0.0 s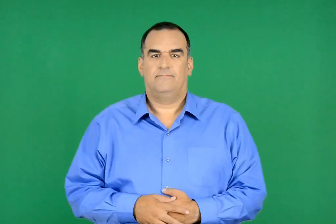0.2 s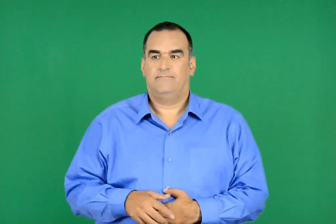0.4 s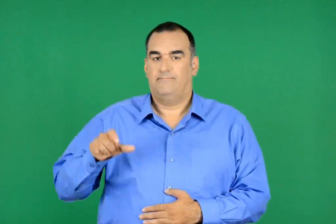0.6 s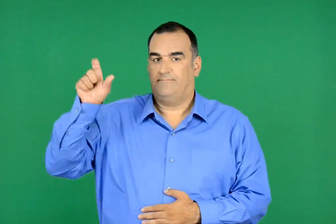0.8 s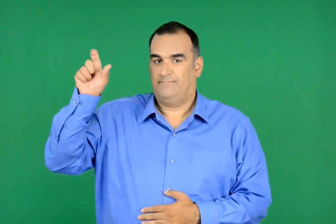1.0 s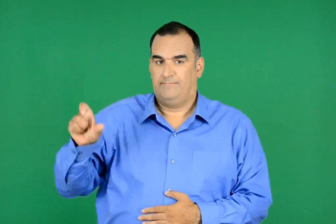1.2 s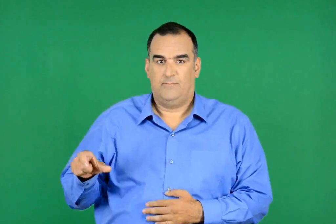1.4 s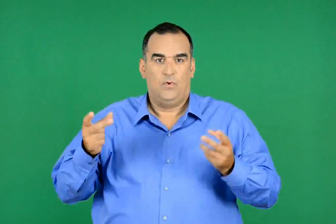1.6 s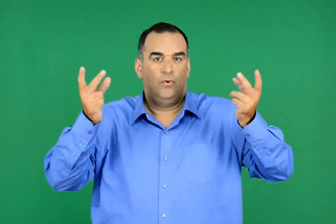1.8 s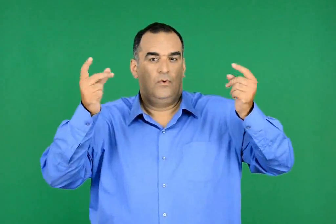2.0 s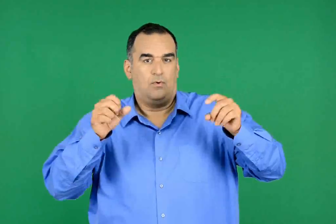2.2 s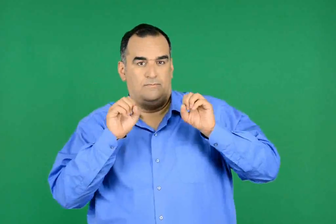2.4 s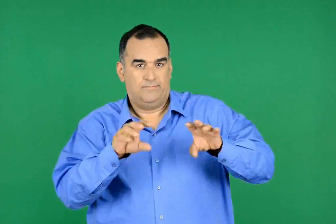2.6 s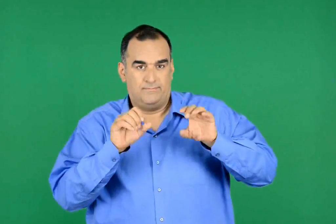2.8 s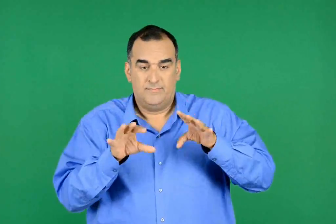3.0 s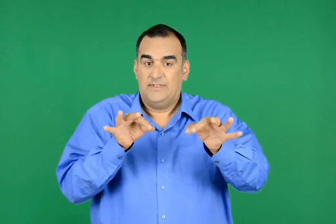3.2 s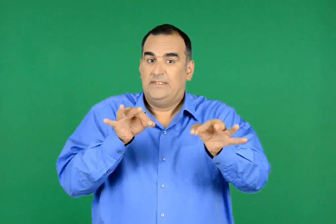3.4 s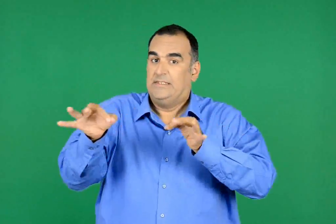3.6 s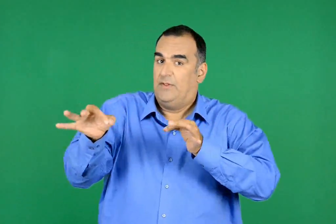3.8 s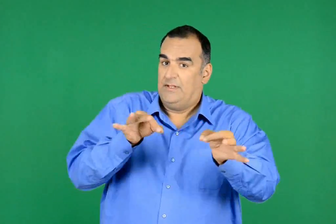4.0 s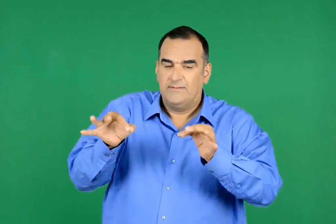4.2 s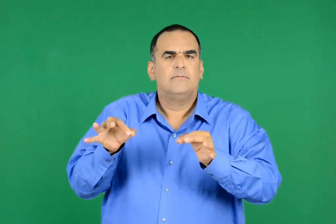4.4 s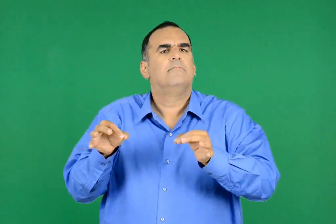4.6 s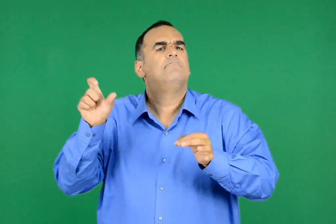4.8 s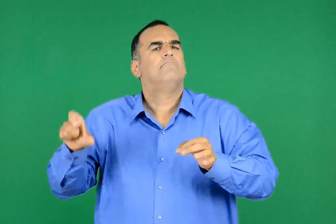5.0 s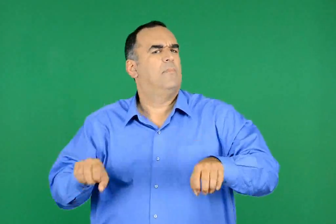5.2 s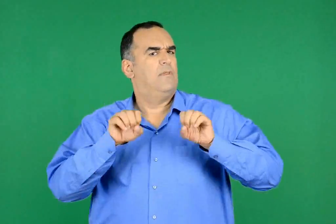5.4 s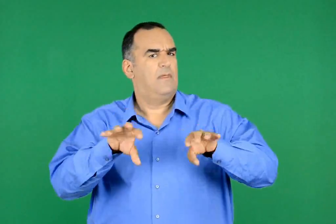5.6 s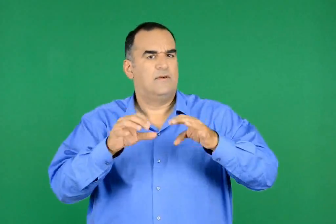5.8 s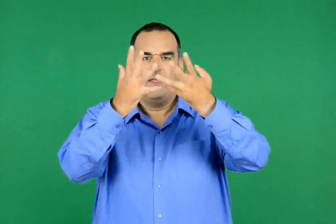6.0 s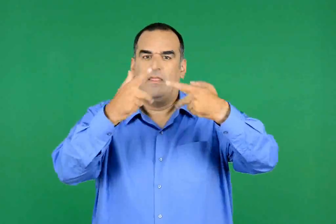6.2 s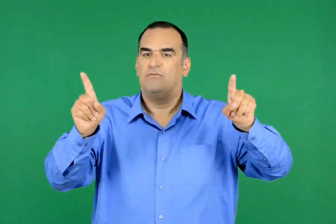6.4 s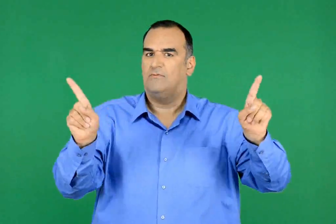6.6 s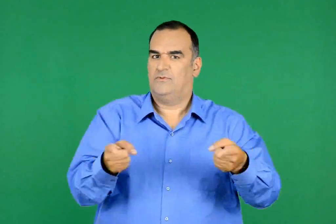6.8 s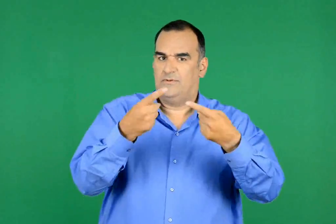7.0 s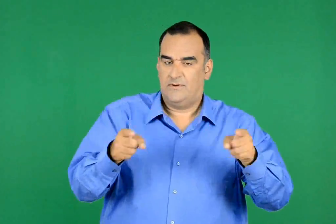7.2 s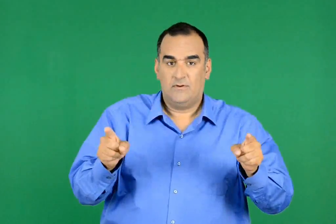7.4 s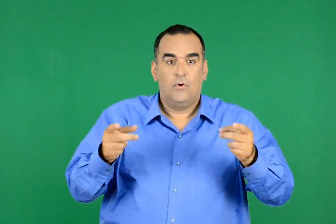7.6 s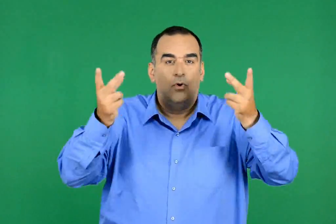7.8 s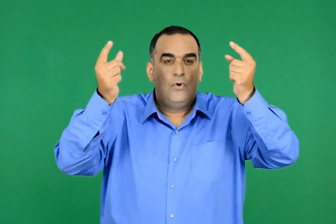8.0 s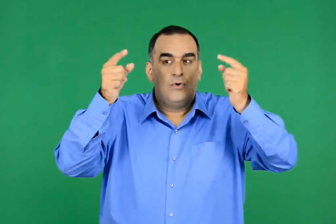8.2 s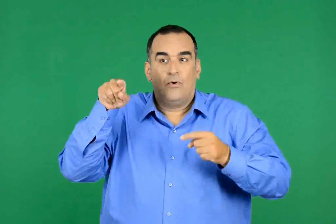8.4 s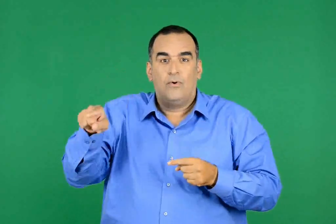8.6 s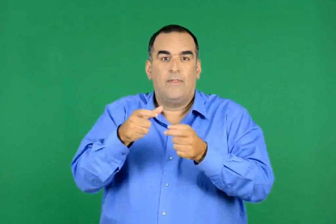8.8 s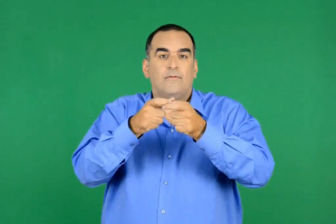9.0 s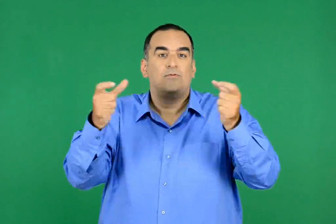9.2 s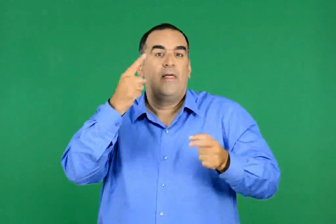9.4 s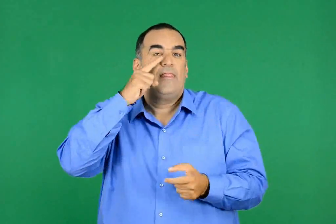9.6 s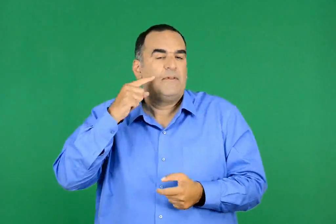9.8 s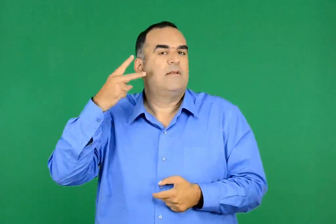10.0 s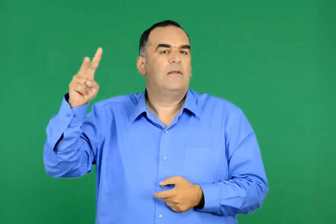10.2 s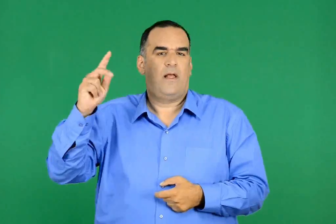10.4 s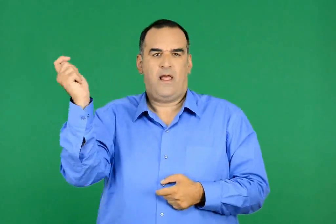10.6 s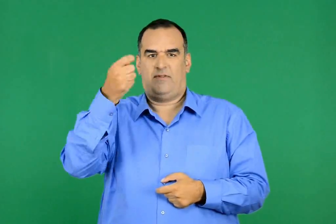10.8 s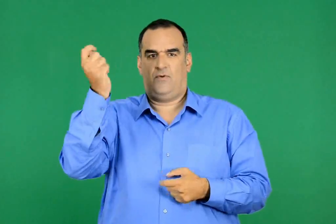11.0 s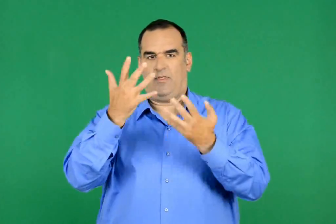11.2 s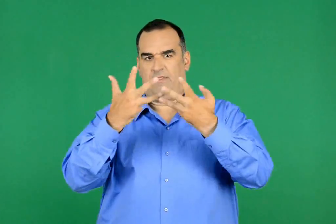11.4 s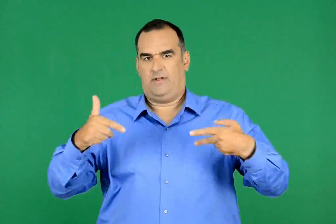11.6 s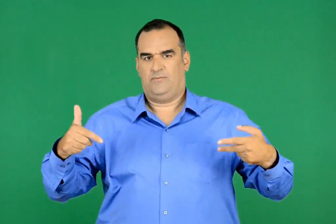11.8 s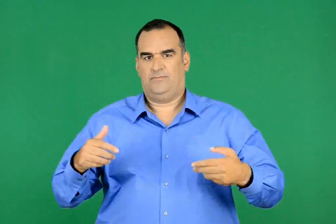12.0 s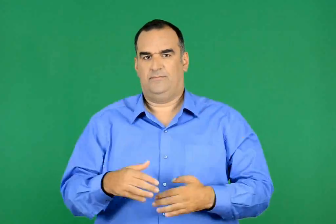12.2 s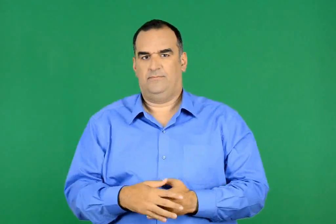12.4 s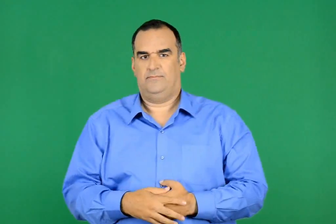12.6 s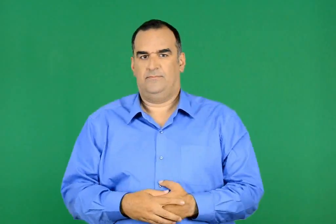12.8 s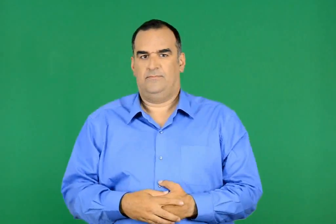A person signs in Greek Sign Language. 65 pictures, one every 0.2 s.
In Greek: είναι χορογράφος και σκηνοθέτρια. διδάσκει µιούζικαλ και χορό στη δραματική σχολή του εθνικού θεάτρου
